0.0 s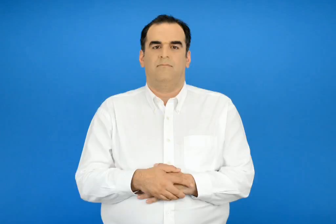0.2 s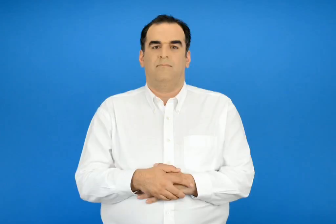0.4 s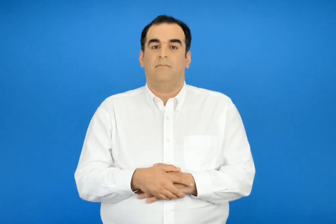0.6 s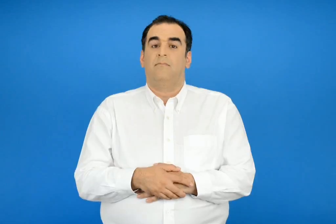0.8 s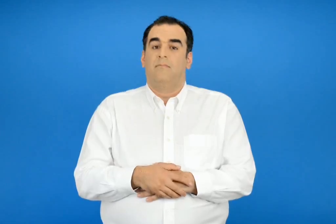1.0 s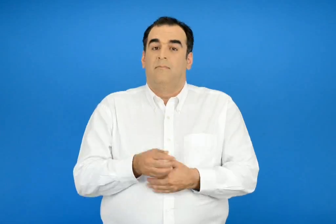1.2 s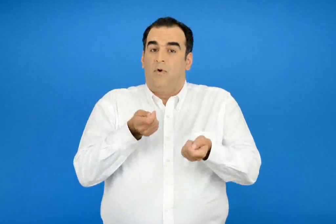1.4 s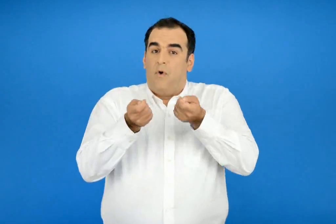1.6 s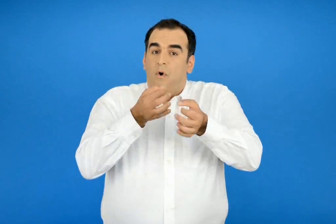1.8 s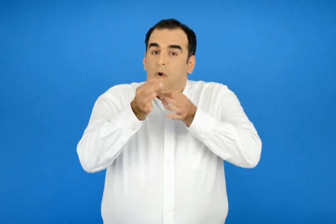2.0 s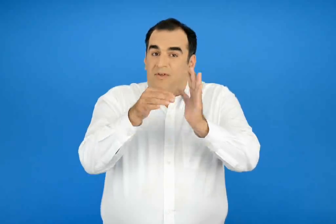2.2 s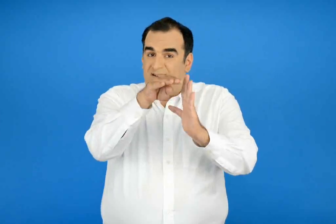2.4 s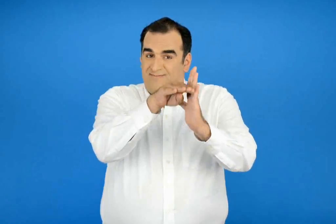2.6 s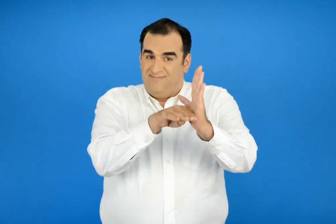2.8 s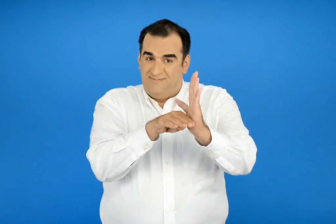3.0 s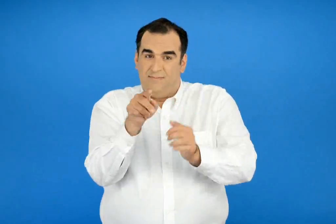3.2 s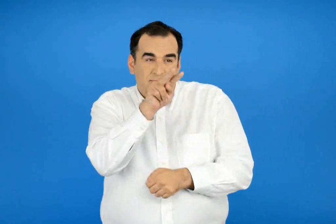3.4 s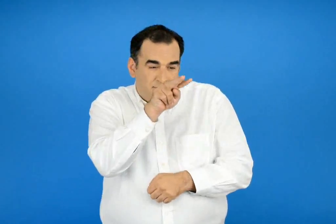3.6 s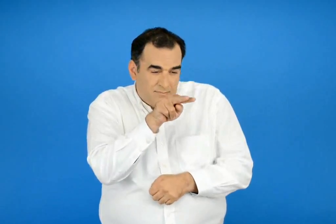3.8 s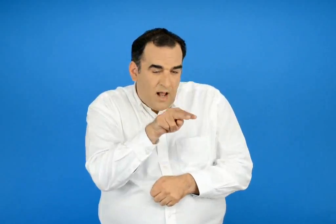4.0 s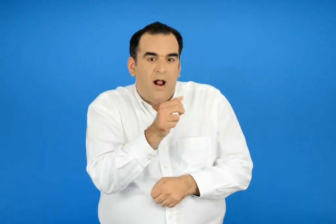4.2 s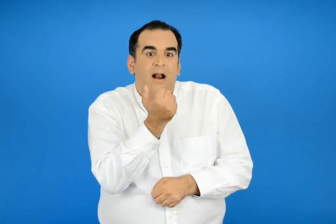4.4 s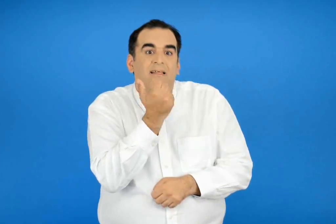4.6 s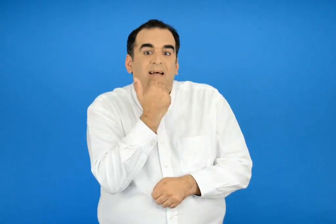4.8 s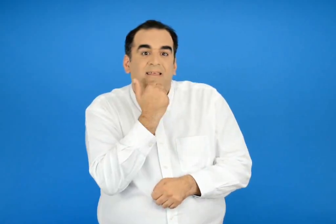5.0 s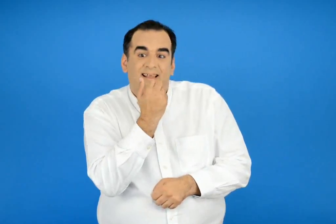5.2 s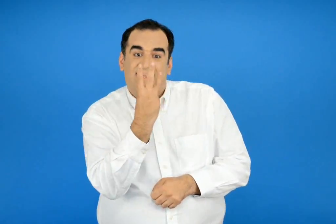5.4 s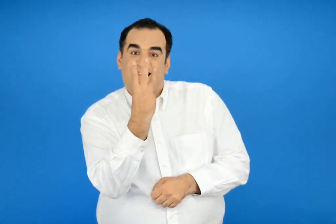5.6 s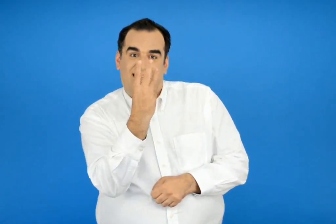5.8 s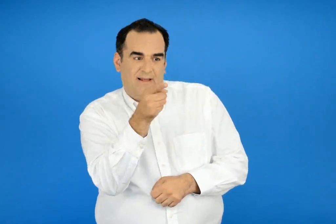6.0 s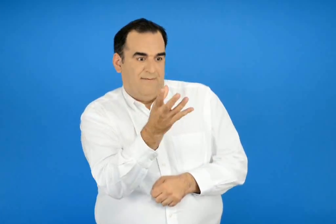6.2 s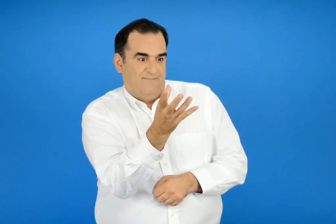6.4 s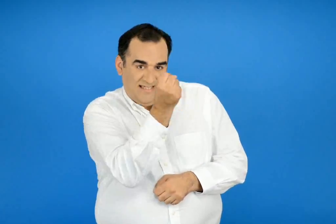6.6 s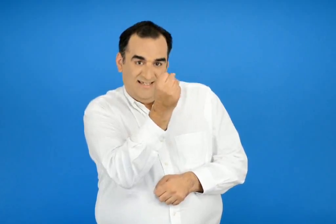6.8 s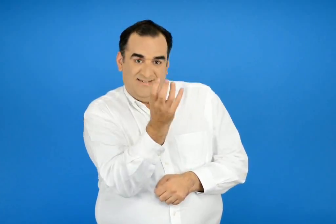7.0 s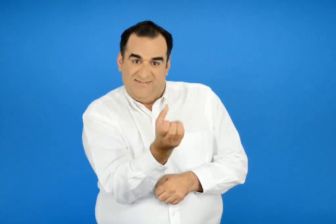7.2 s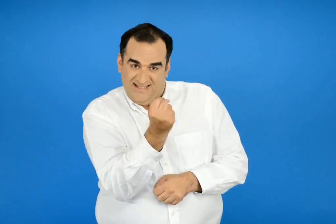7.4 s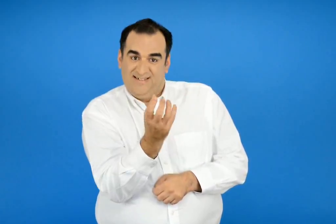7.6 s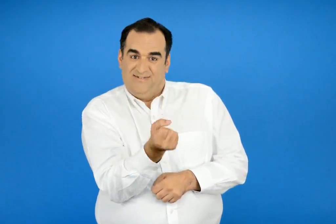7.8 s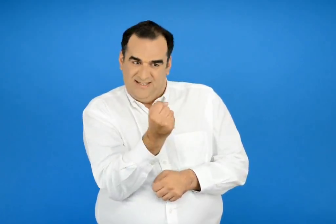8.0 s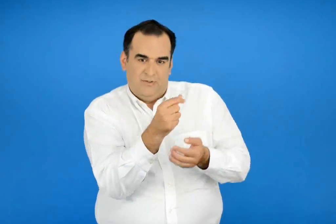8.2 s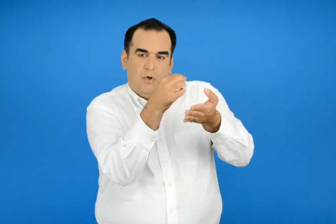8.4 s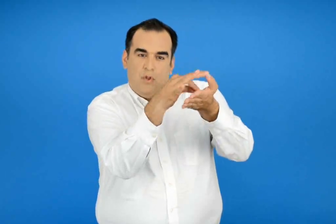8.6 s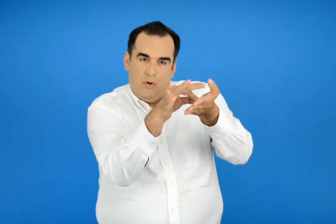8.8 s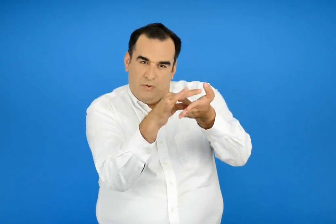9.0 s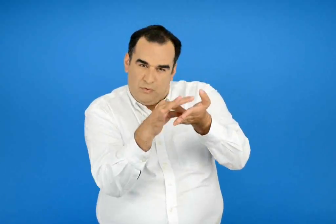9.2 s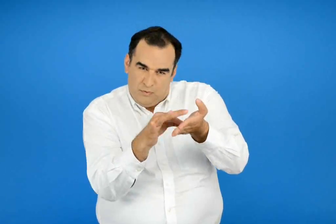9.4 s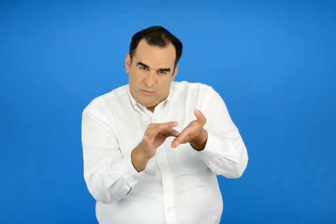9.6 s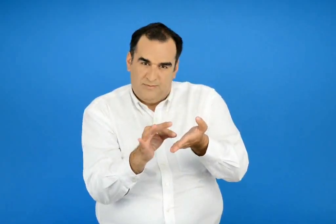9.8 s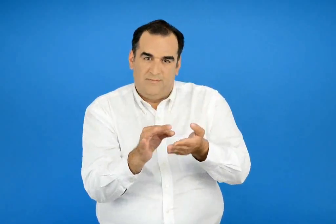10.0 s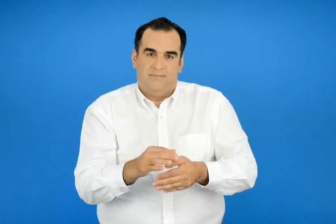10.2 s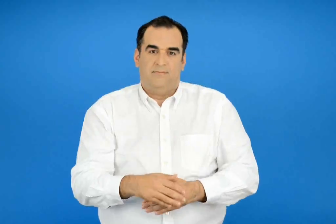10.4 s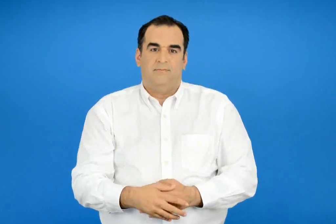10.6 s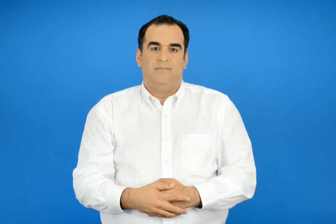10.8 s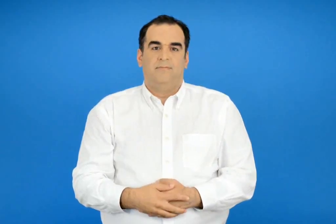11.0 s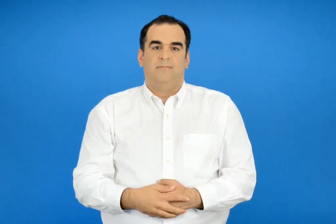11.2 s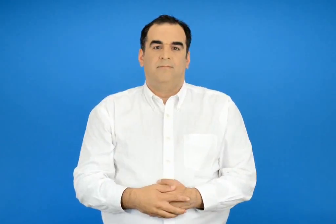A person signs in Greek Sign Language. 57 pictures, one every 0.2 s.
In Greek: έπειτα βρες και διόρθωσε τα τρία λάθη που υπάρχουν στις οδηγίες
